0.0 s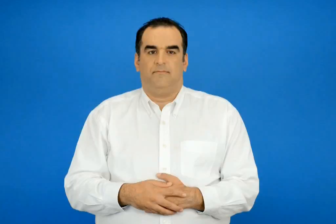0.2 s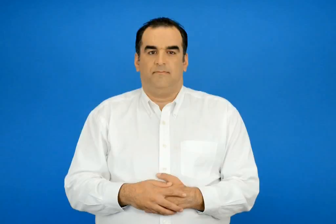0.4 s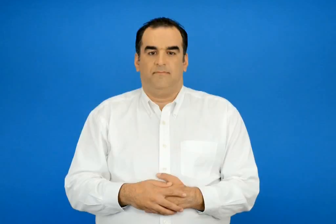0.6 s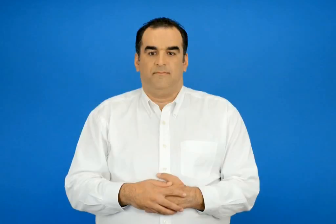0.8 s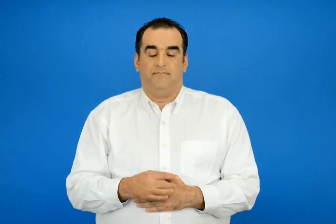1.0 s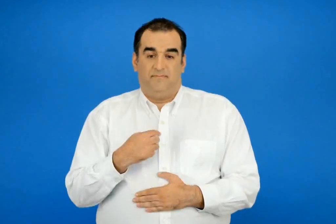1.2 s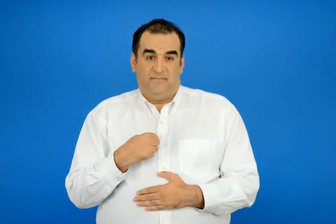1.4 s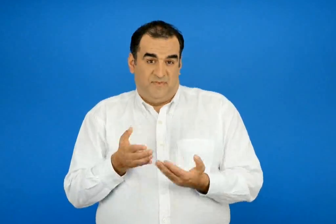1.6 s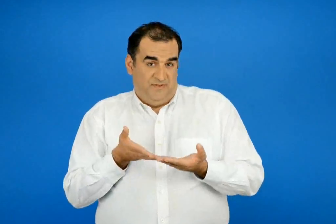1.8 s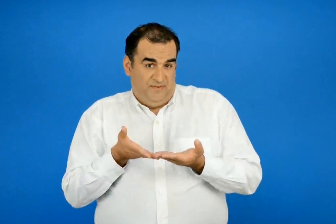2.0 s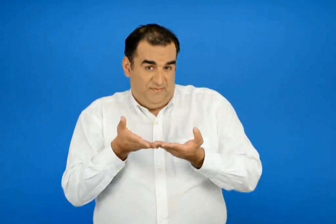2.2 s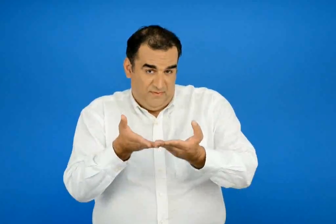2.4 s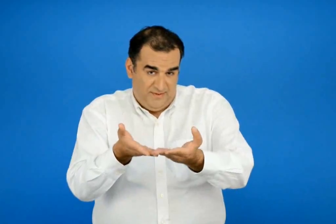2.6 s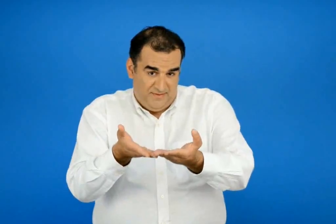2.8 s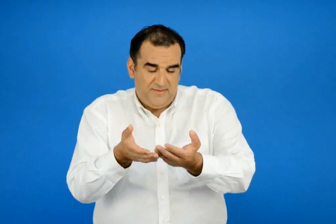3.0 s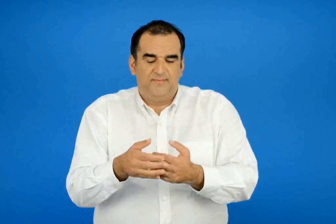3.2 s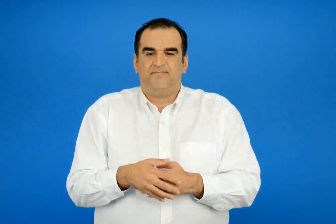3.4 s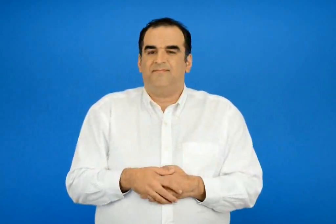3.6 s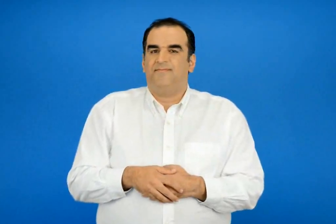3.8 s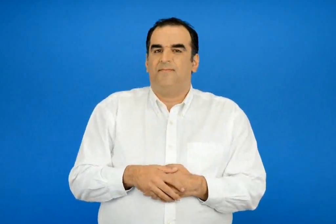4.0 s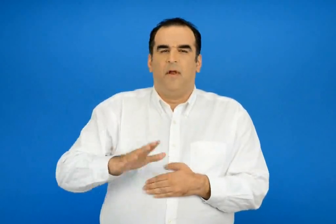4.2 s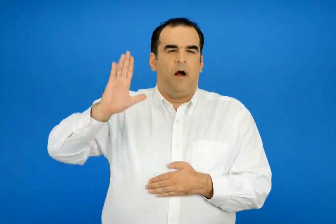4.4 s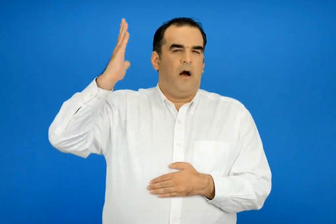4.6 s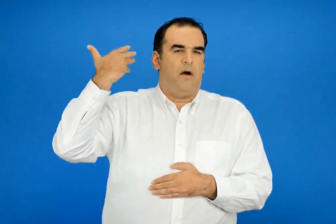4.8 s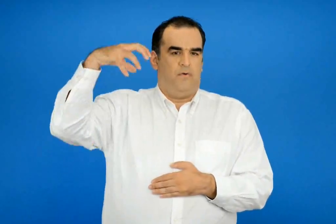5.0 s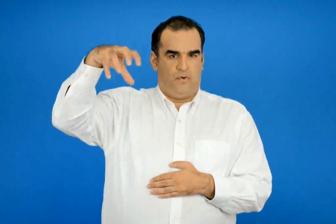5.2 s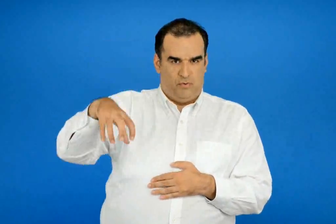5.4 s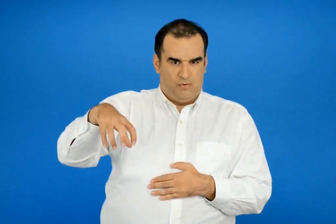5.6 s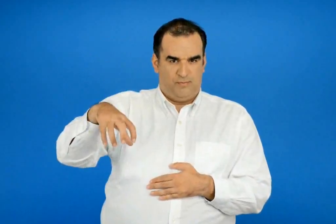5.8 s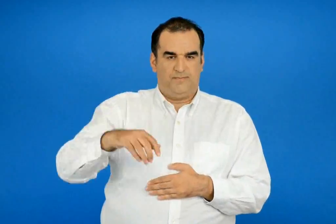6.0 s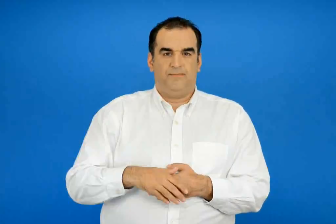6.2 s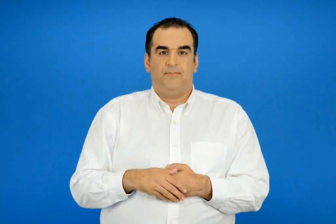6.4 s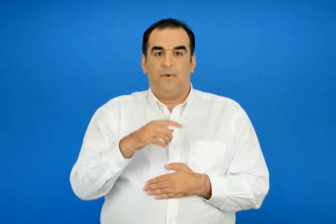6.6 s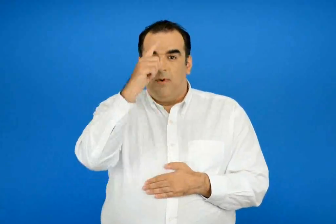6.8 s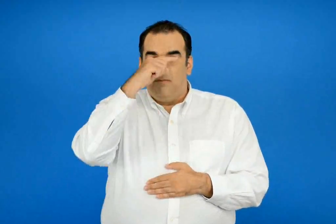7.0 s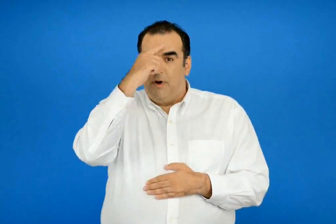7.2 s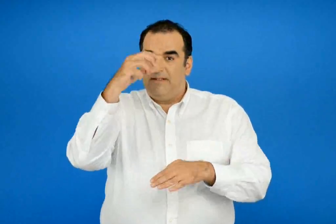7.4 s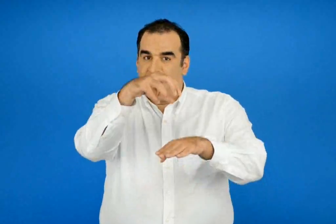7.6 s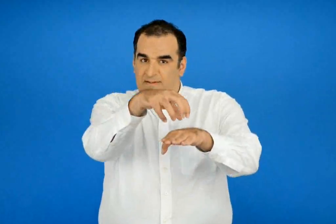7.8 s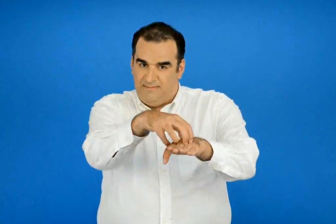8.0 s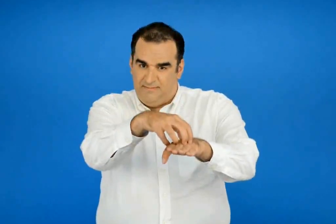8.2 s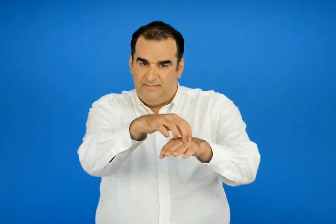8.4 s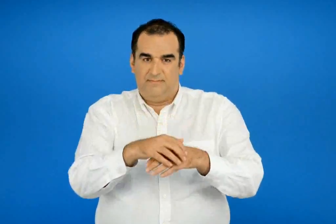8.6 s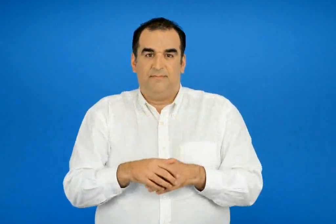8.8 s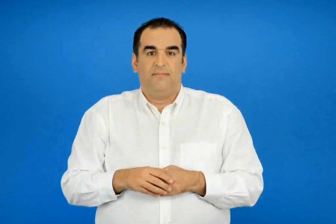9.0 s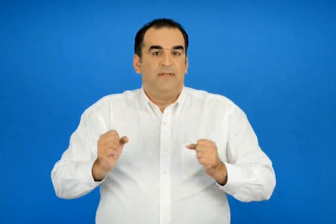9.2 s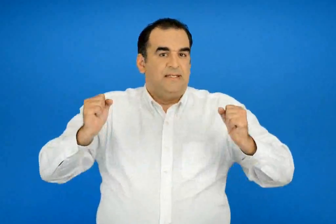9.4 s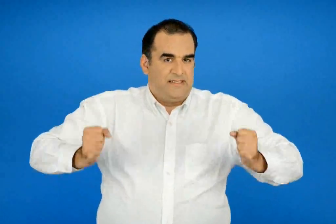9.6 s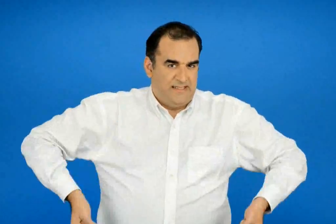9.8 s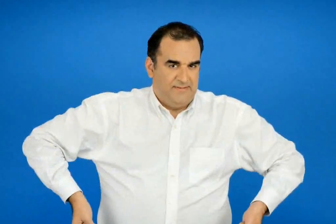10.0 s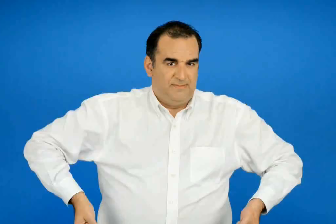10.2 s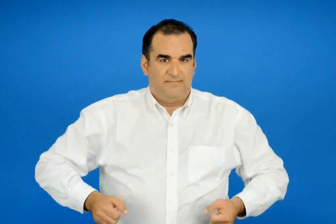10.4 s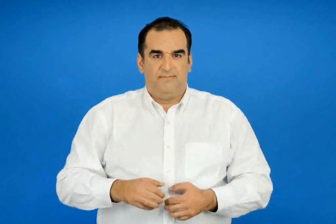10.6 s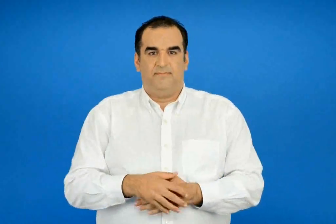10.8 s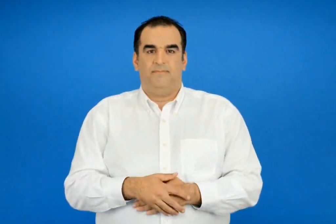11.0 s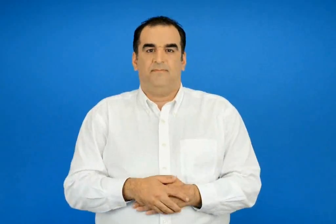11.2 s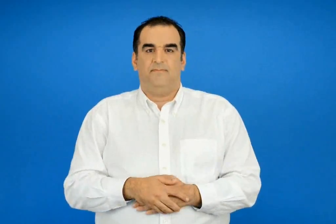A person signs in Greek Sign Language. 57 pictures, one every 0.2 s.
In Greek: για να σε βοηθήσω σου δίνω μερικά στοιχεία αρχαιολογικός χώρος μοναστήρι σκι
